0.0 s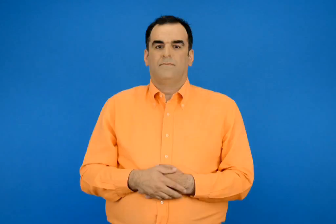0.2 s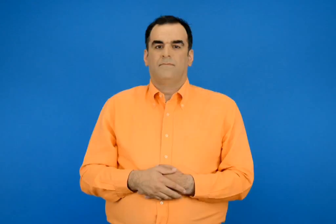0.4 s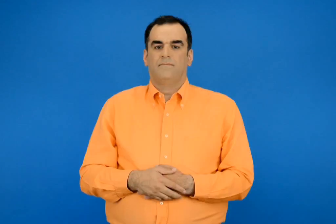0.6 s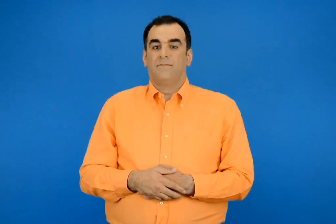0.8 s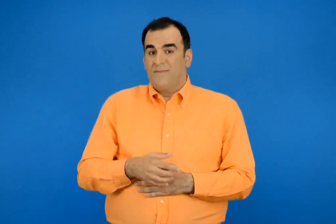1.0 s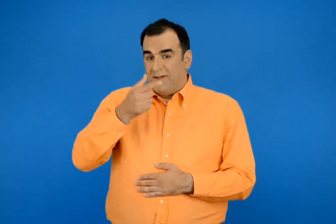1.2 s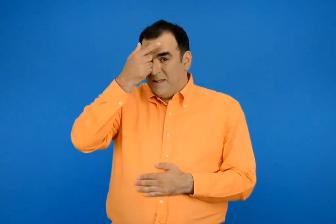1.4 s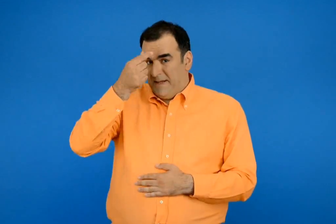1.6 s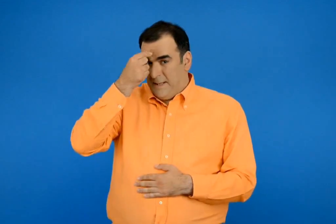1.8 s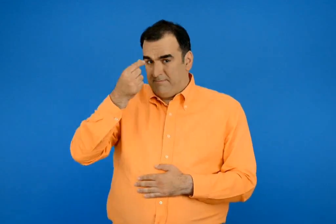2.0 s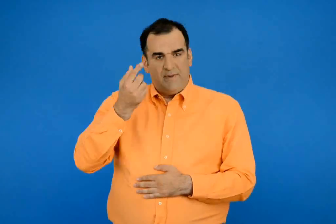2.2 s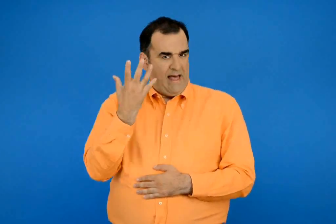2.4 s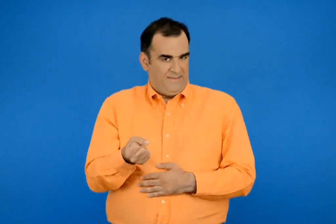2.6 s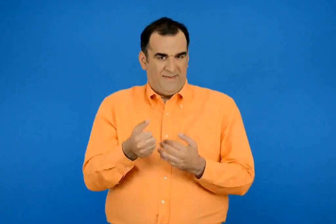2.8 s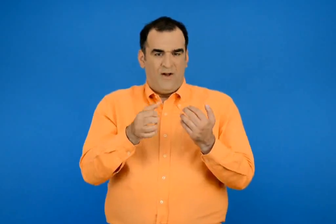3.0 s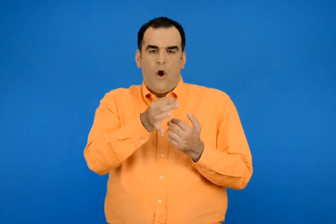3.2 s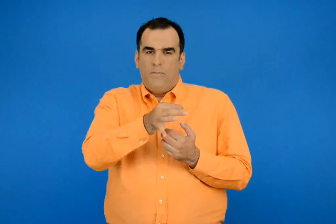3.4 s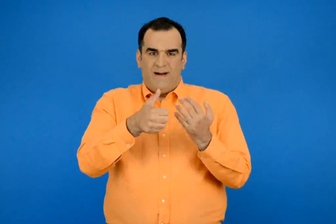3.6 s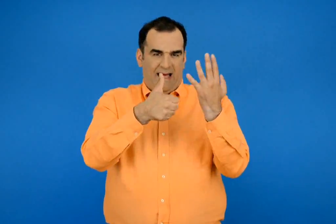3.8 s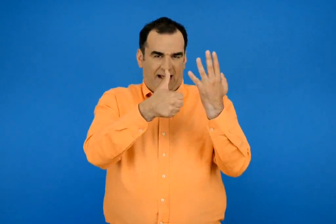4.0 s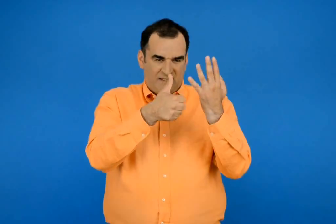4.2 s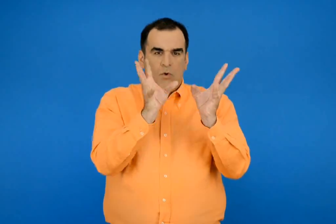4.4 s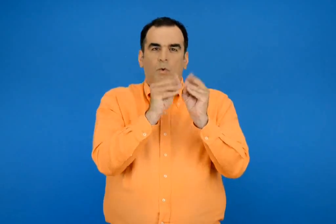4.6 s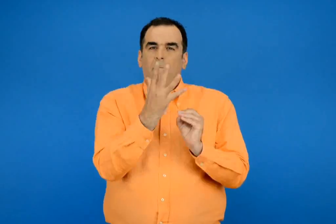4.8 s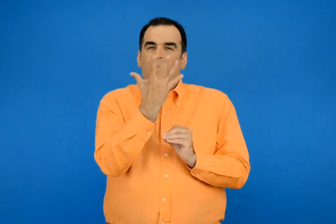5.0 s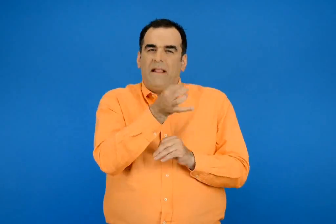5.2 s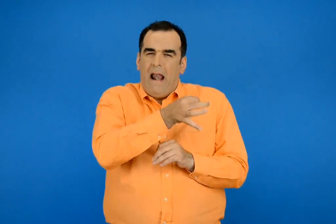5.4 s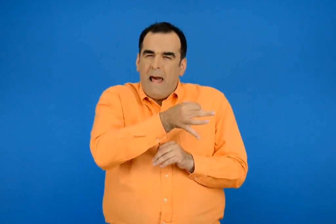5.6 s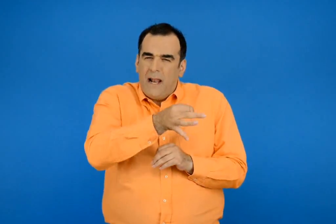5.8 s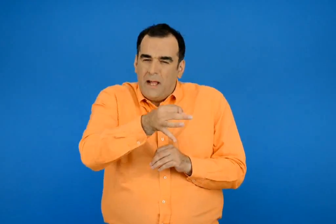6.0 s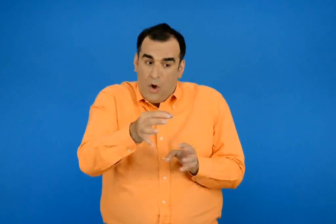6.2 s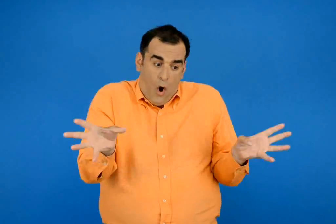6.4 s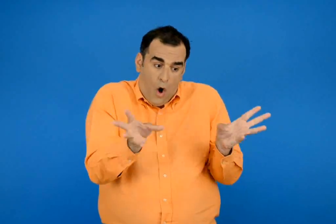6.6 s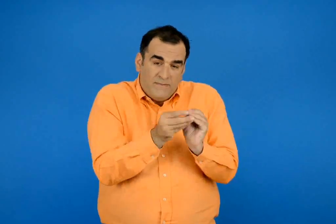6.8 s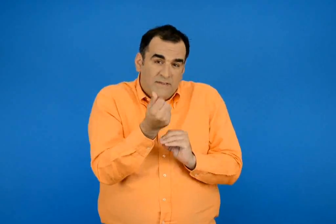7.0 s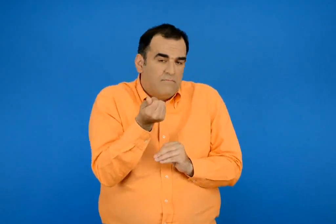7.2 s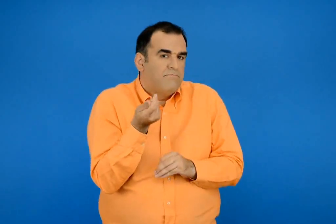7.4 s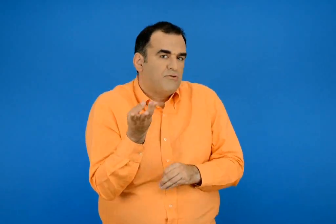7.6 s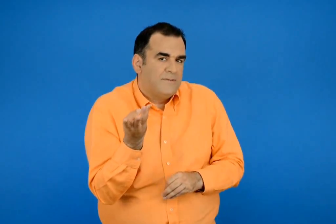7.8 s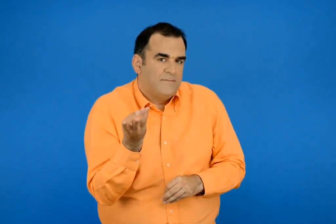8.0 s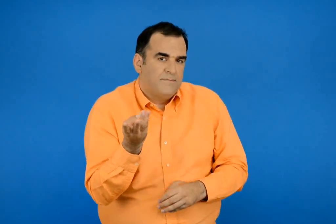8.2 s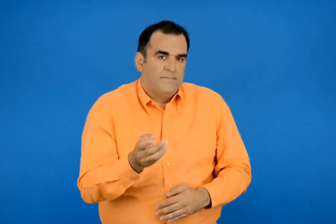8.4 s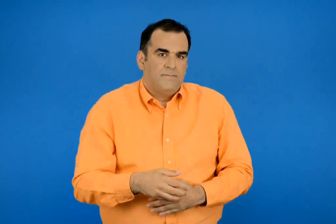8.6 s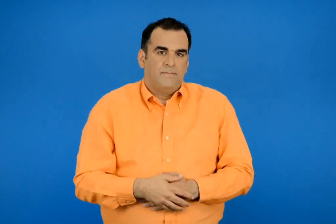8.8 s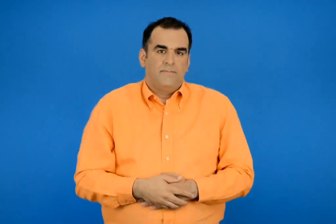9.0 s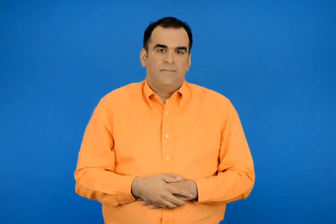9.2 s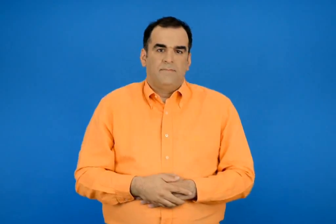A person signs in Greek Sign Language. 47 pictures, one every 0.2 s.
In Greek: η υπατια έχει 6 νομίσματα των 5 λεπτών πόσα χρήματα έχει ;
